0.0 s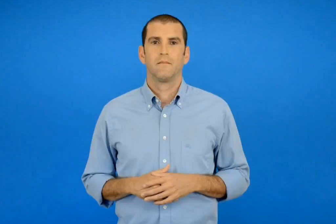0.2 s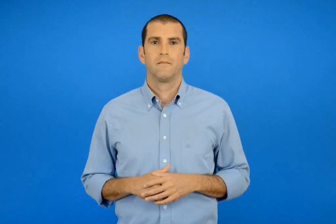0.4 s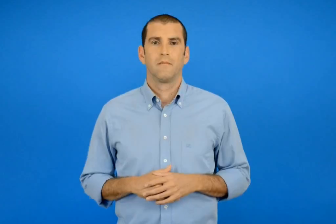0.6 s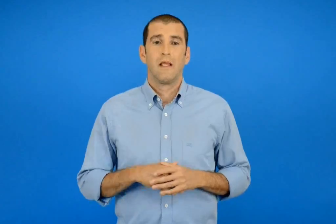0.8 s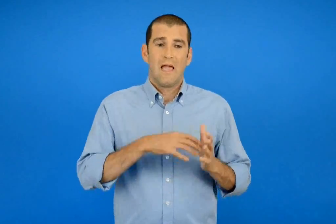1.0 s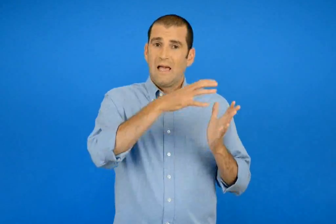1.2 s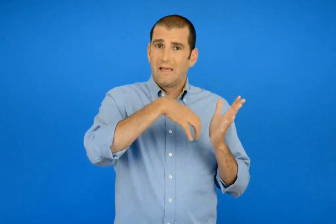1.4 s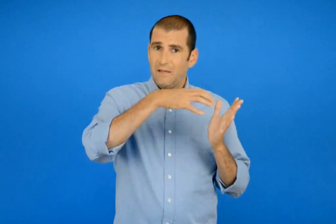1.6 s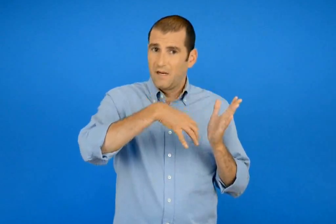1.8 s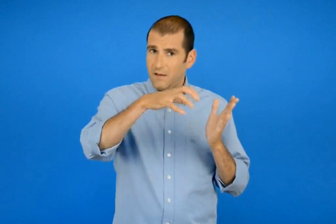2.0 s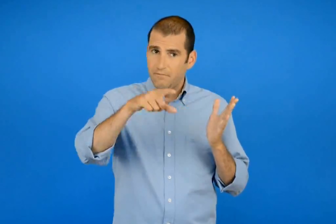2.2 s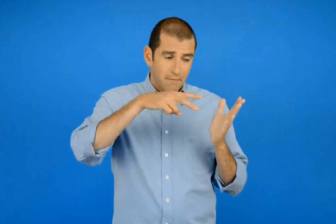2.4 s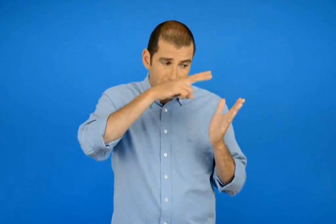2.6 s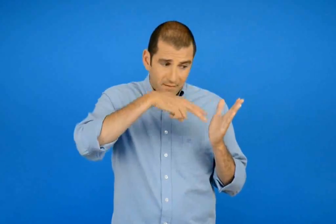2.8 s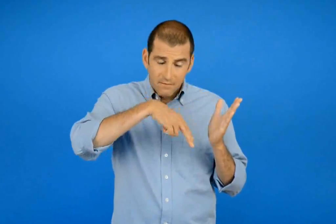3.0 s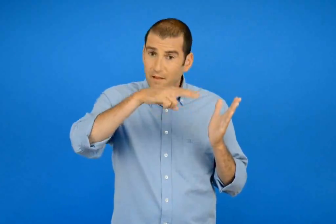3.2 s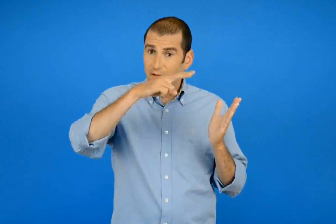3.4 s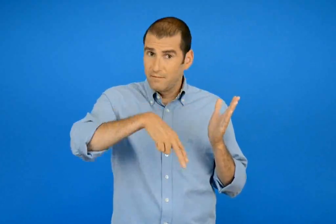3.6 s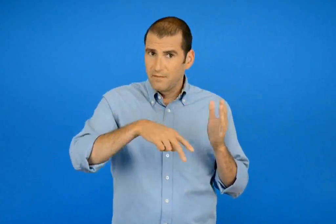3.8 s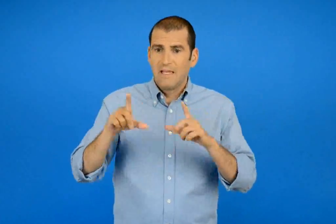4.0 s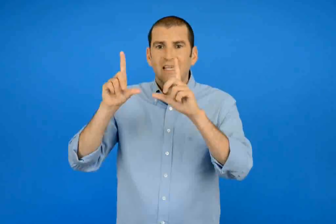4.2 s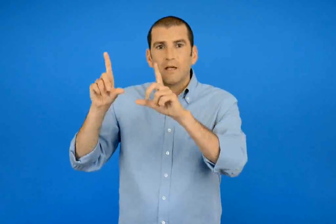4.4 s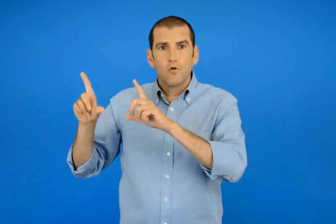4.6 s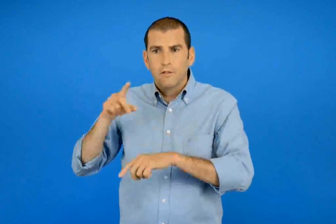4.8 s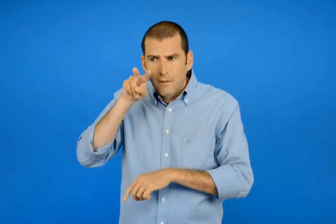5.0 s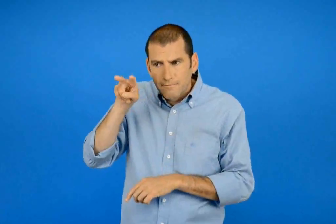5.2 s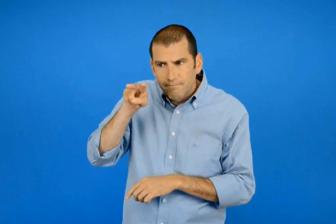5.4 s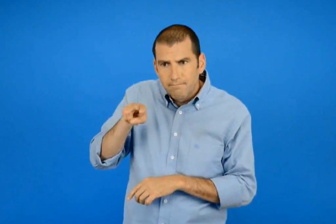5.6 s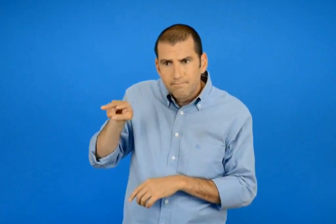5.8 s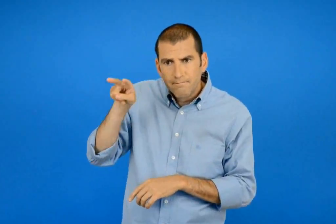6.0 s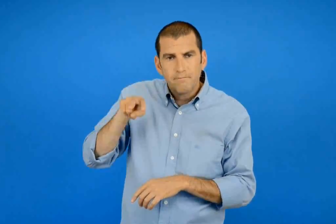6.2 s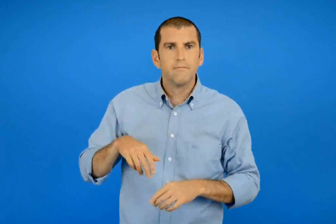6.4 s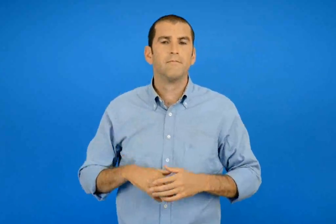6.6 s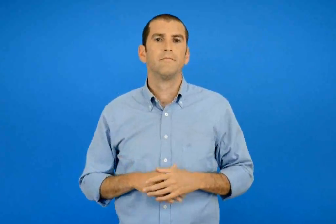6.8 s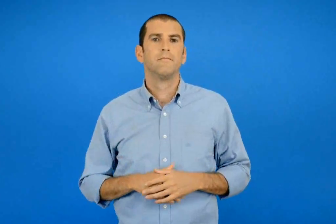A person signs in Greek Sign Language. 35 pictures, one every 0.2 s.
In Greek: διάβασε τα κείμενα και πρόσεξε τις εικόνες
